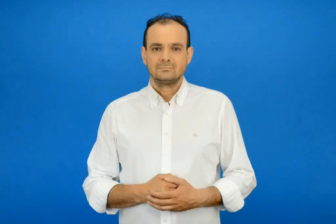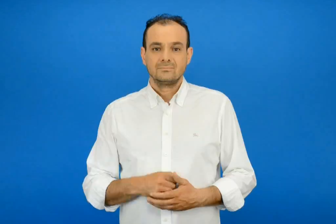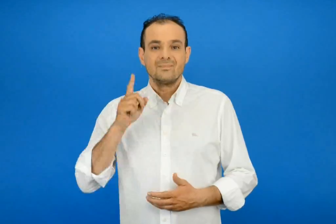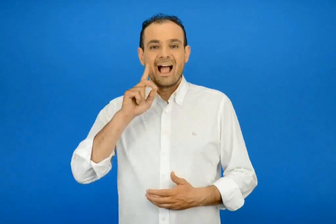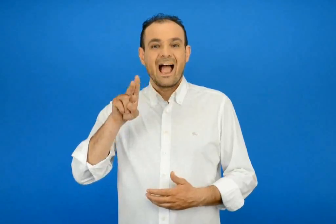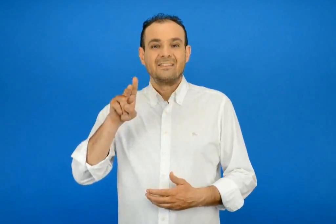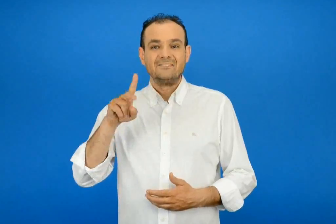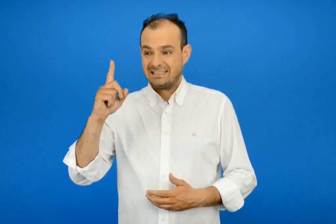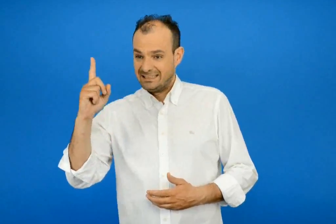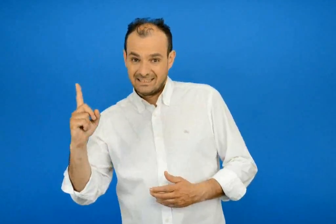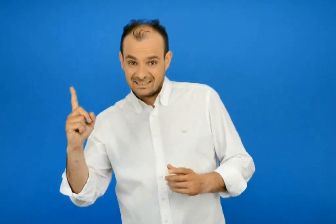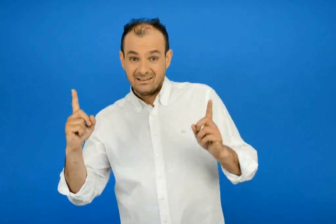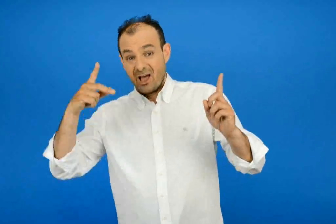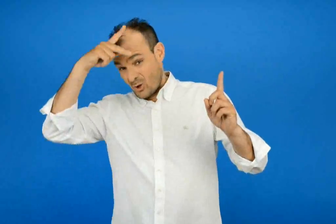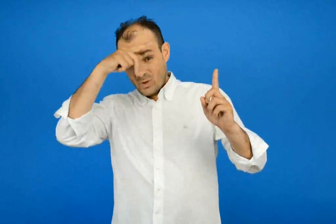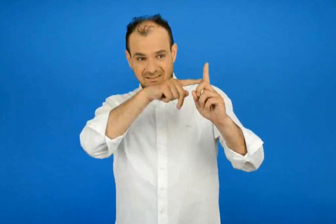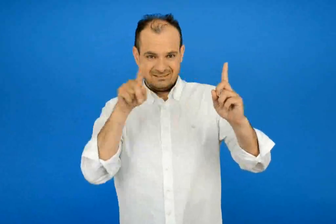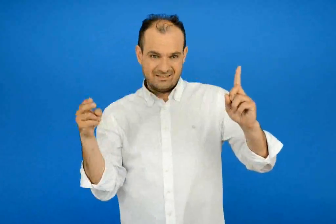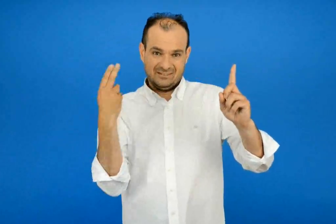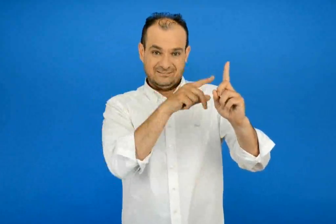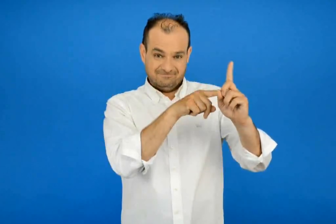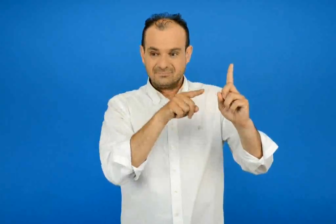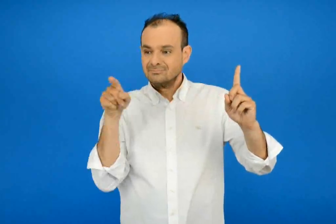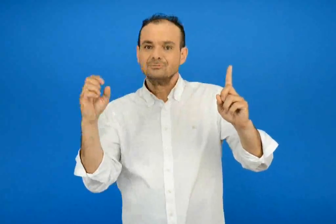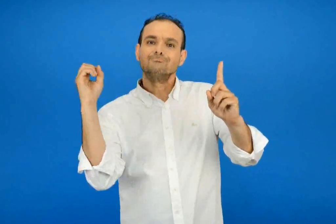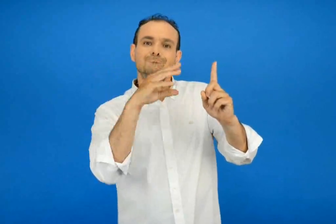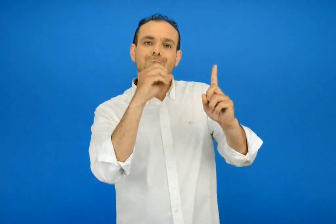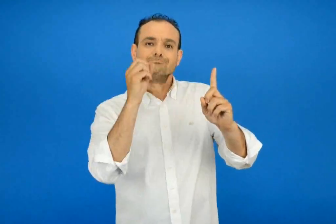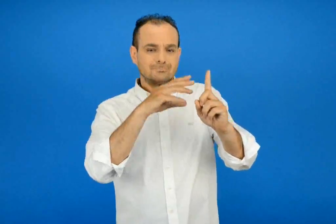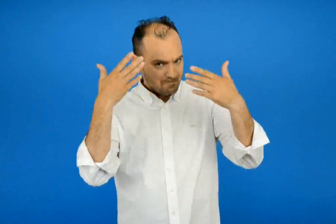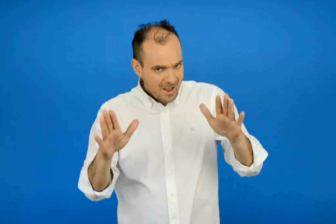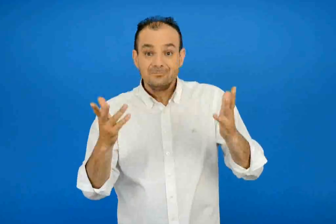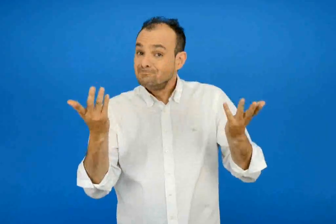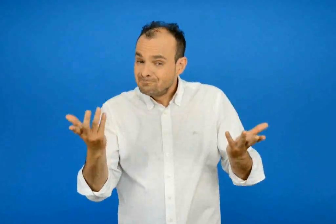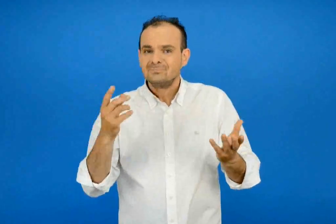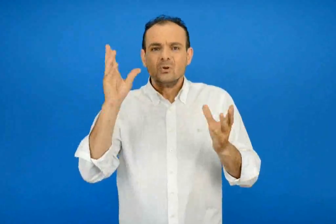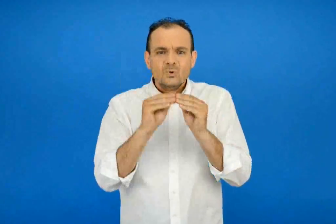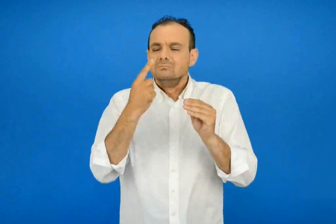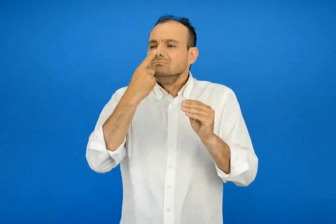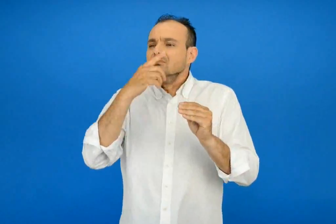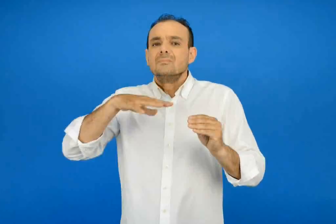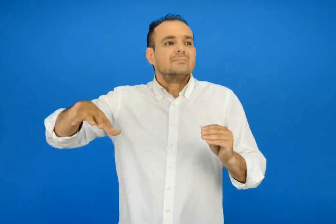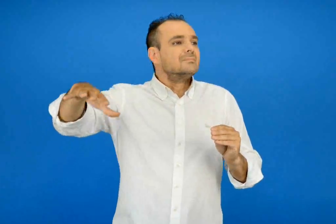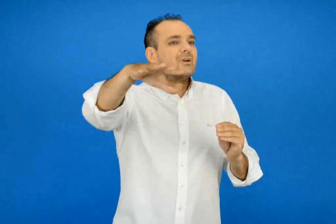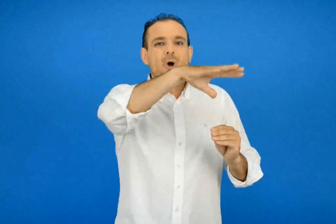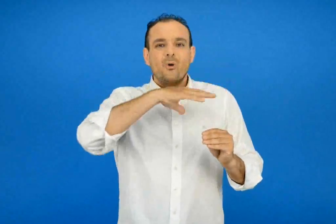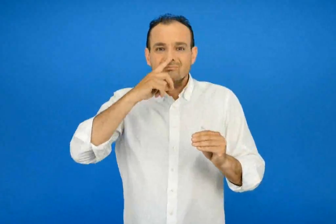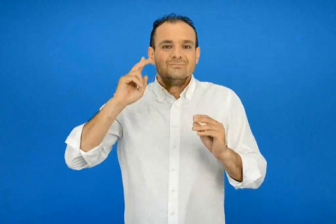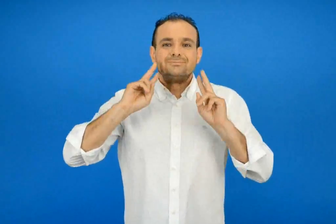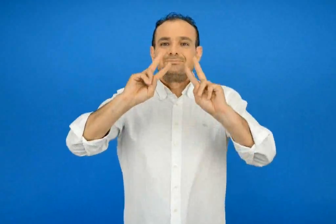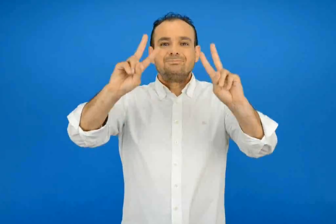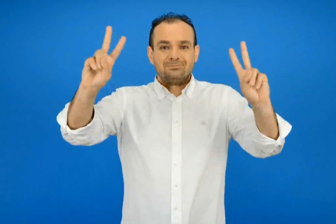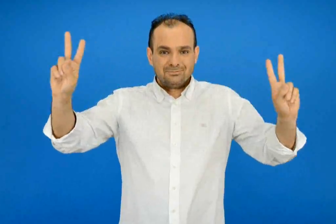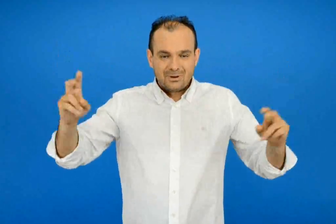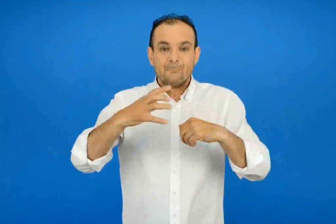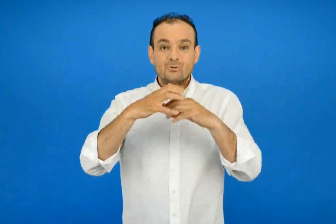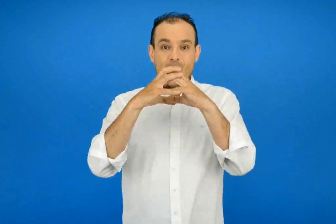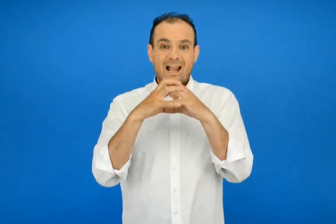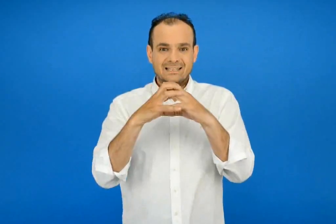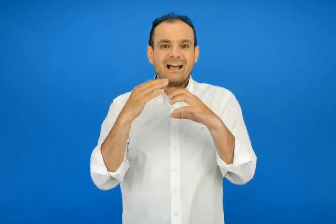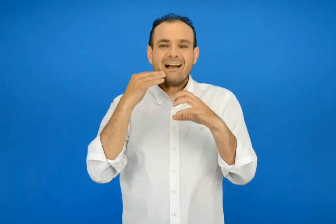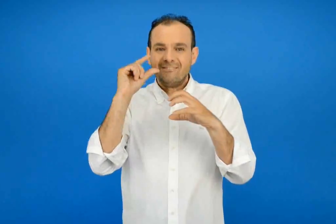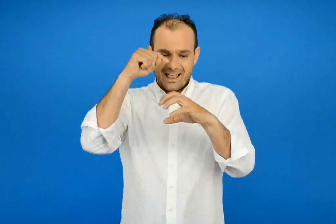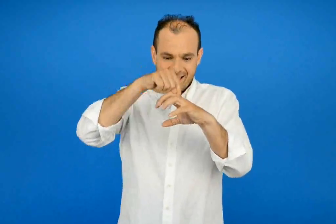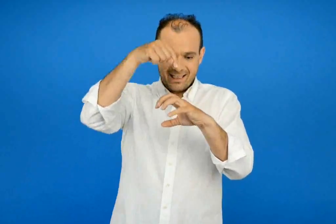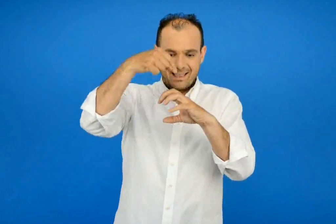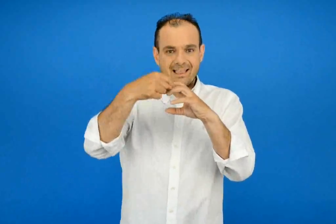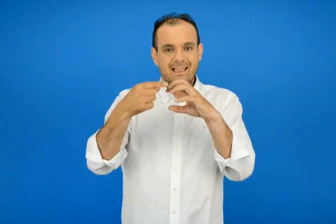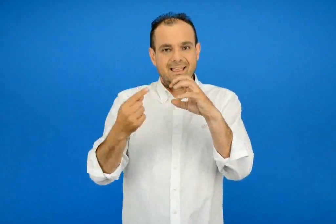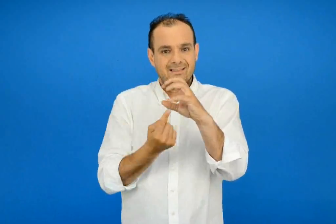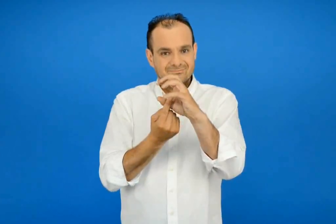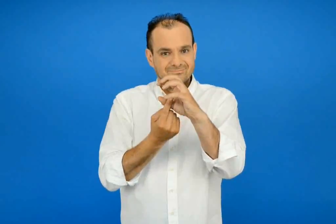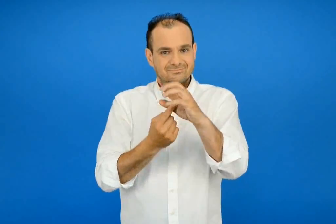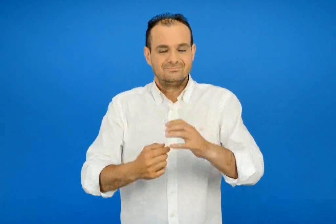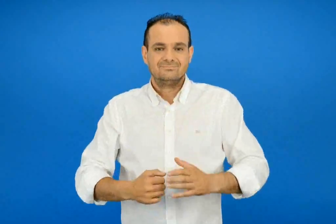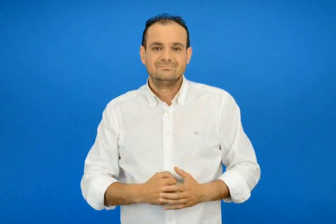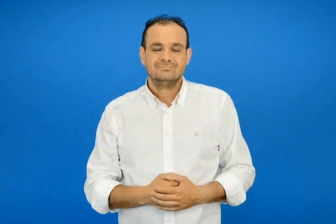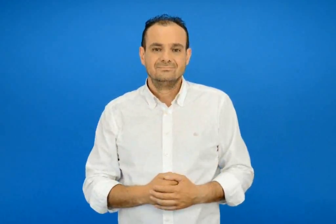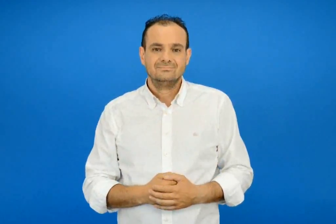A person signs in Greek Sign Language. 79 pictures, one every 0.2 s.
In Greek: η αδελφή του λουκά του έμαθε να φτιάχνει ωραία αρωματικά χώρου με πορτοκαλί και γαρίφαλα
